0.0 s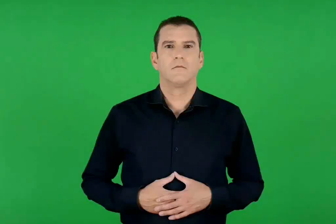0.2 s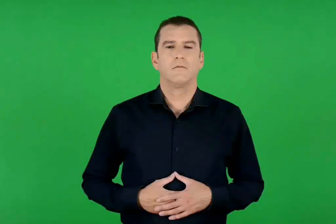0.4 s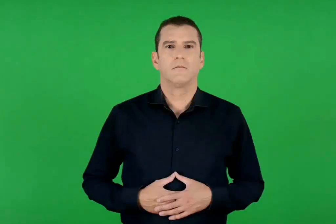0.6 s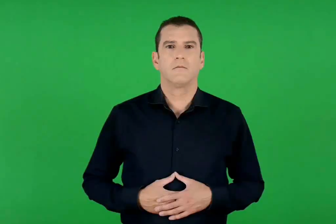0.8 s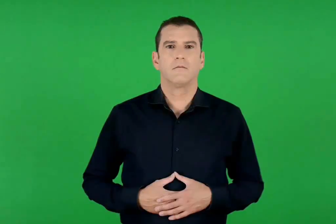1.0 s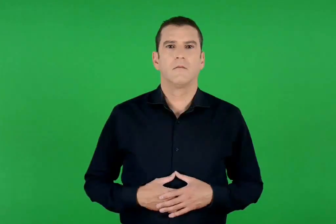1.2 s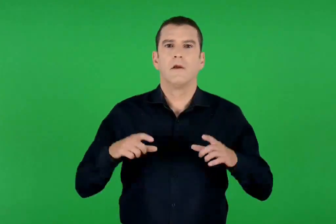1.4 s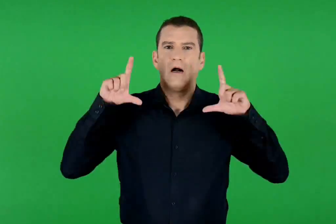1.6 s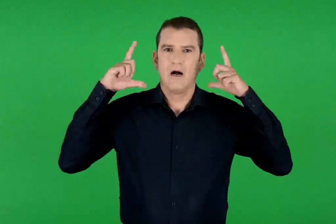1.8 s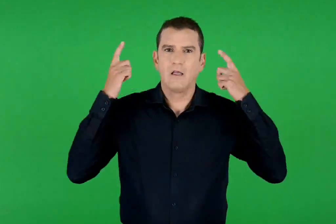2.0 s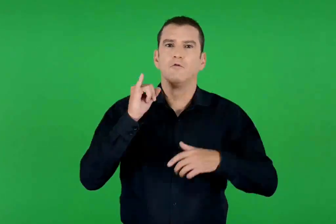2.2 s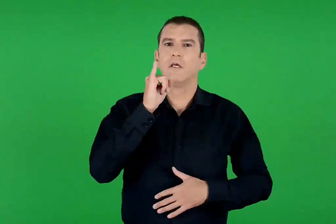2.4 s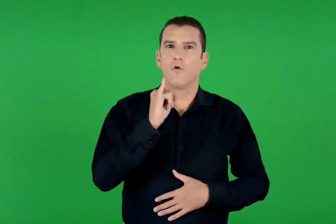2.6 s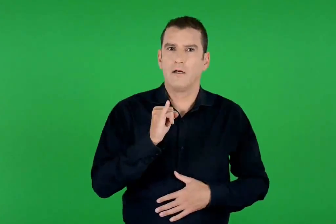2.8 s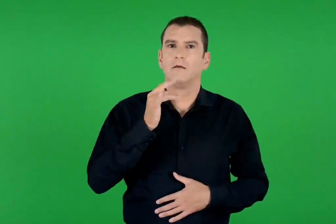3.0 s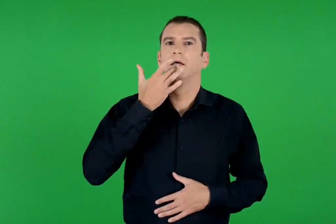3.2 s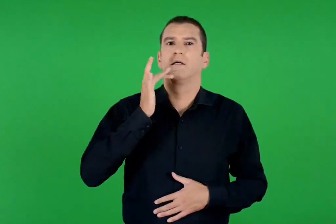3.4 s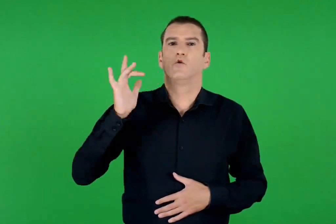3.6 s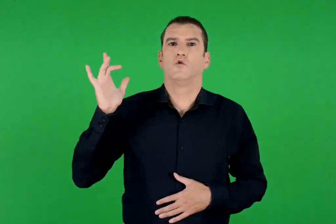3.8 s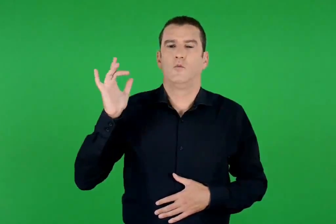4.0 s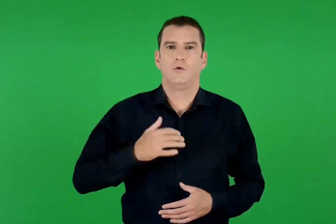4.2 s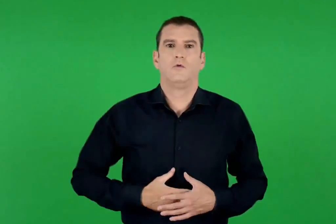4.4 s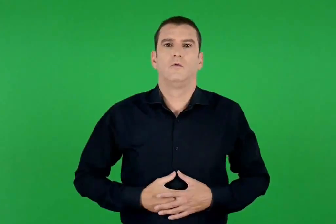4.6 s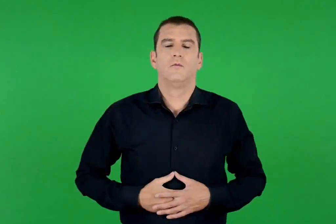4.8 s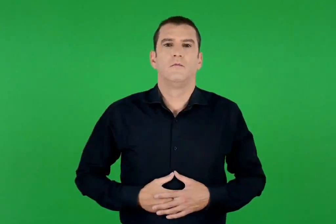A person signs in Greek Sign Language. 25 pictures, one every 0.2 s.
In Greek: άγιος ιωάννης ο χρυσόστομος
